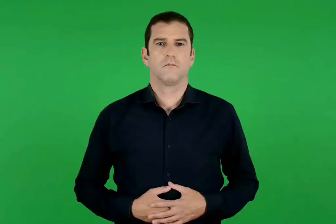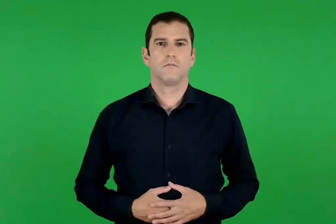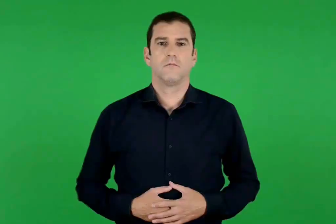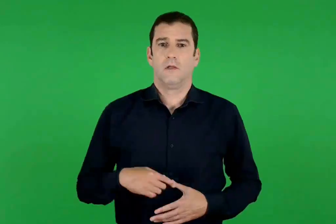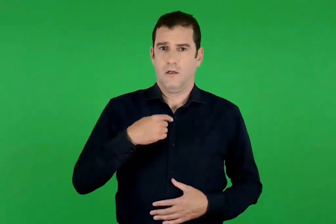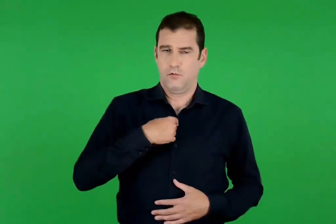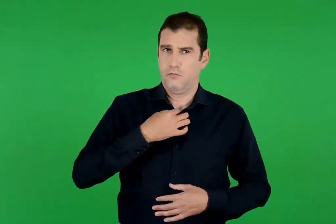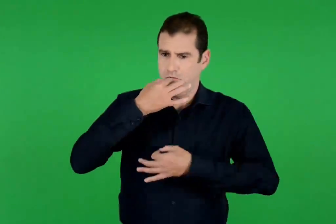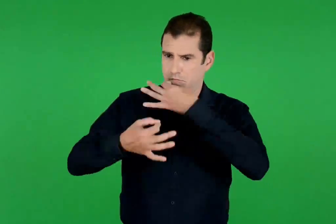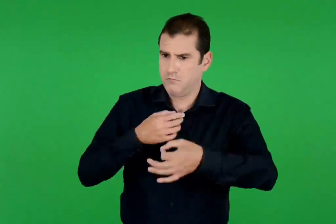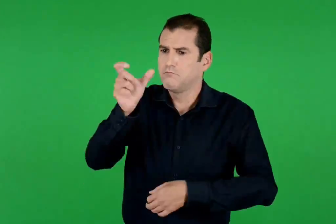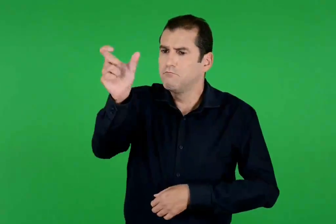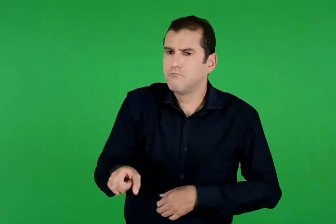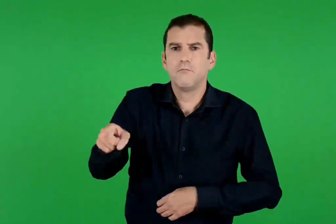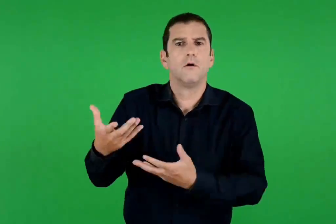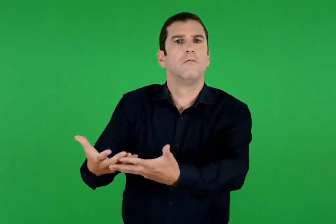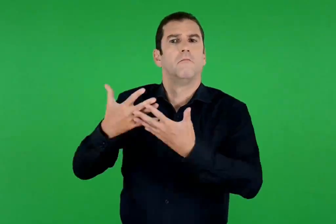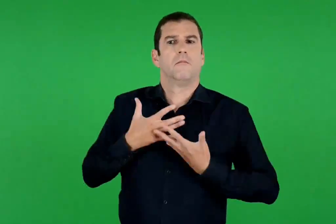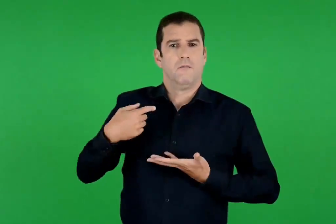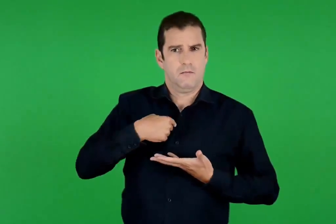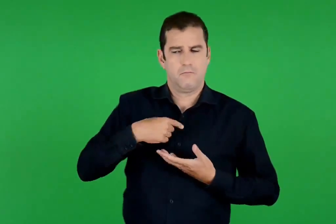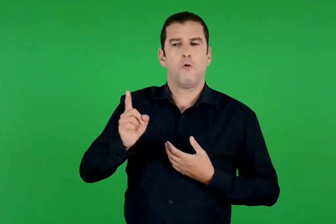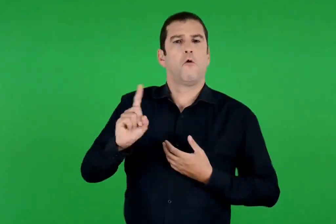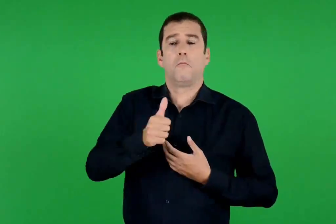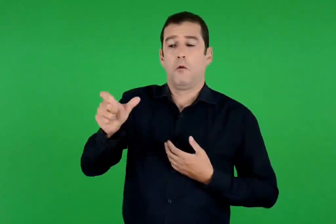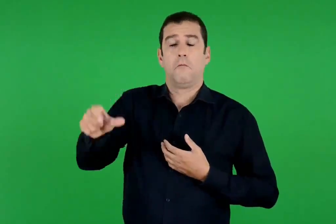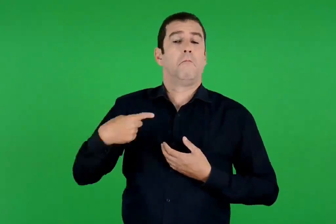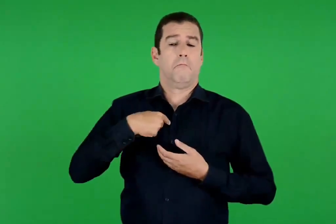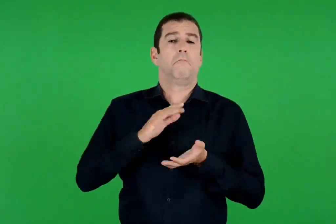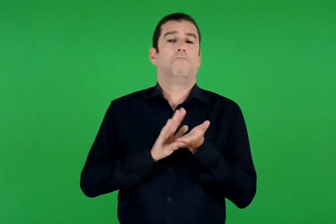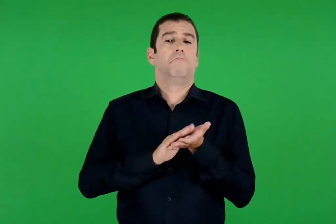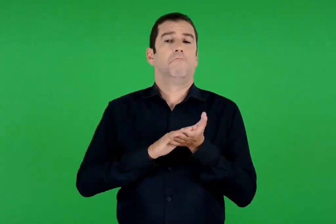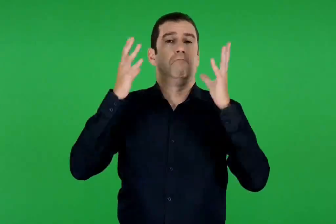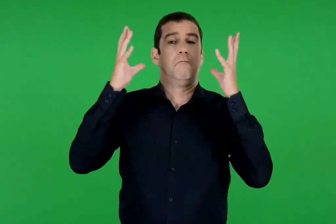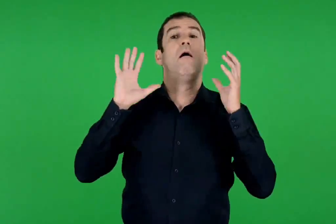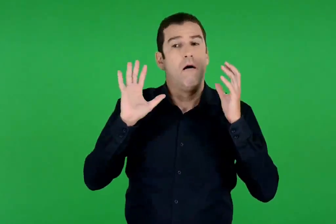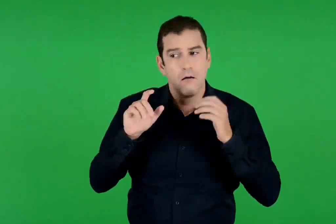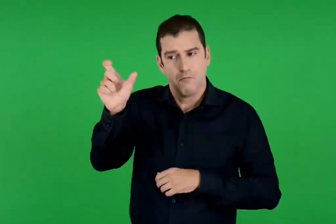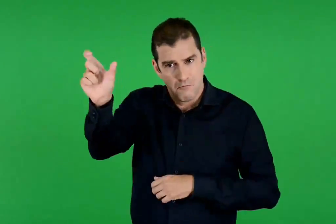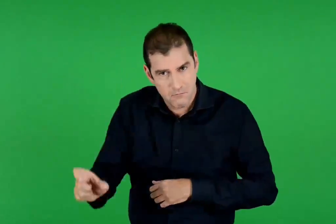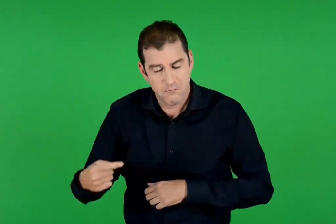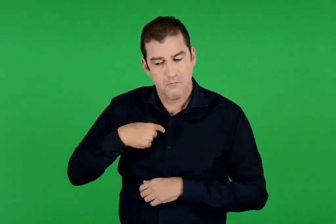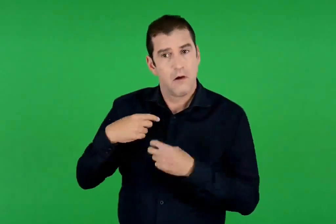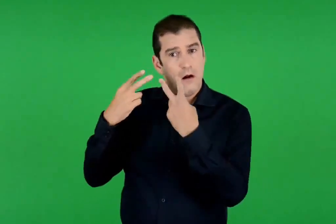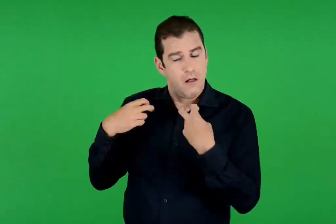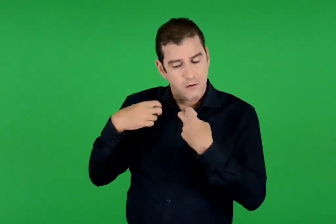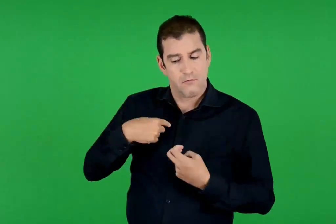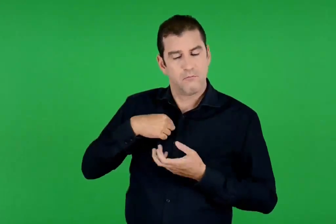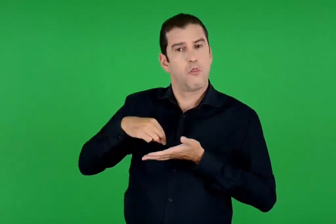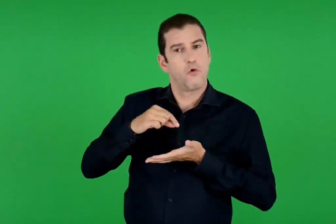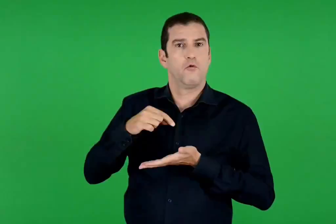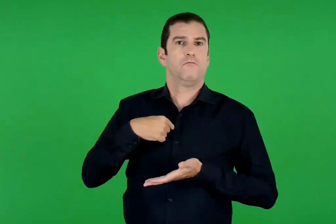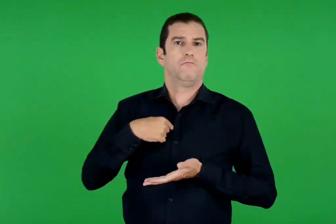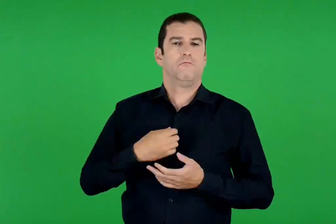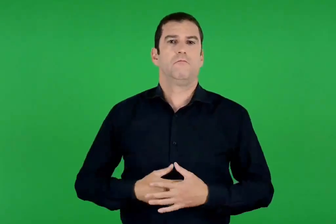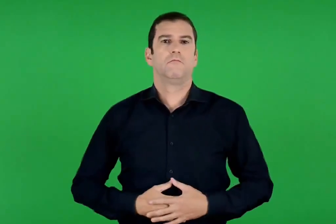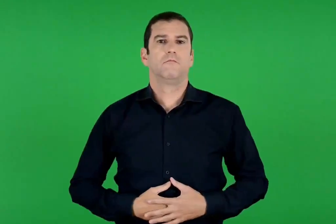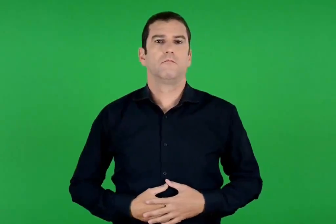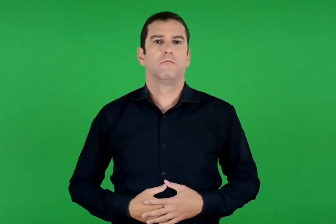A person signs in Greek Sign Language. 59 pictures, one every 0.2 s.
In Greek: θα πω για κάποιον ότι με αγαπά , όχι μόνον όταν με επαινεί , αλλά και όταν με ελέγχει για να με διορθώσει
